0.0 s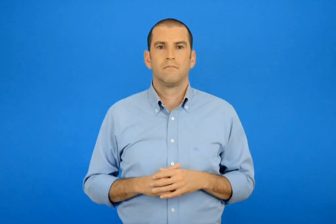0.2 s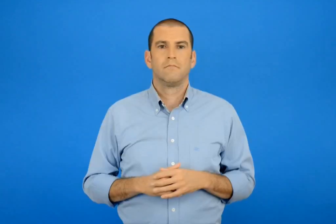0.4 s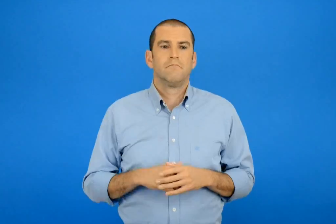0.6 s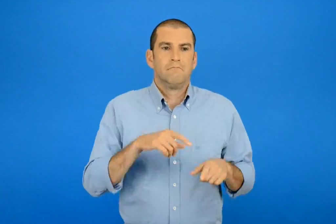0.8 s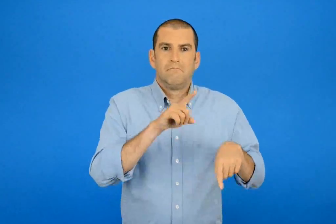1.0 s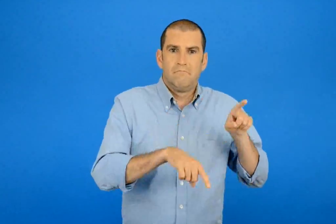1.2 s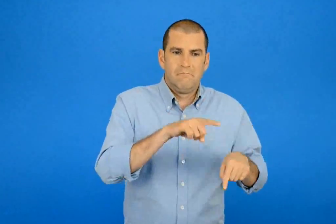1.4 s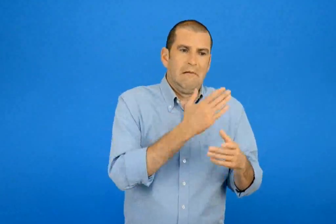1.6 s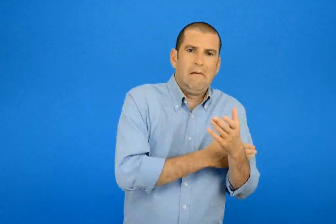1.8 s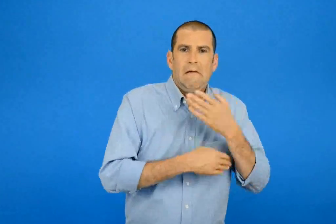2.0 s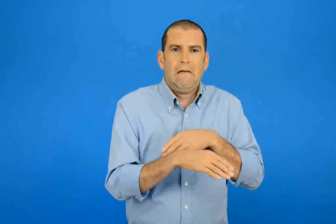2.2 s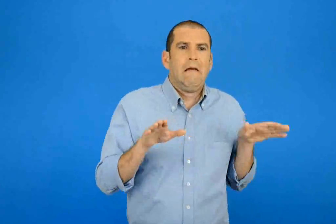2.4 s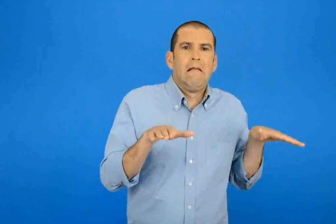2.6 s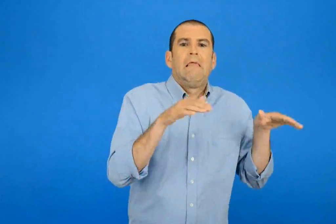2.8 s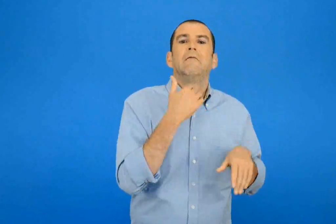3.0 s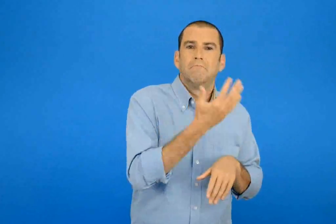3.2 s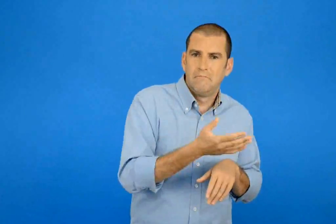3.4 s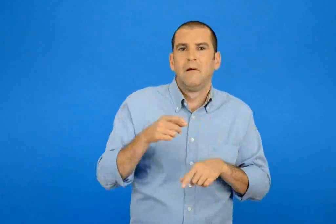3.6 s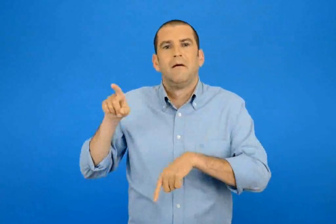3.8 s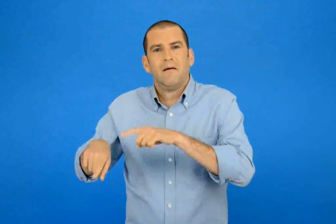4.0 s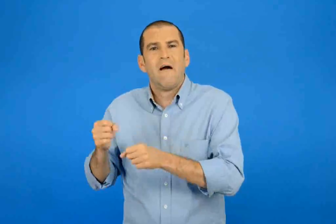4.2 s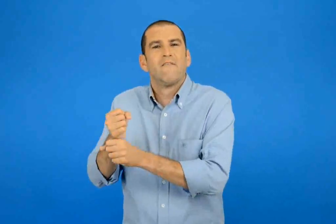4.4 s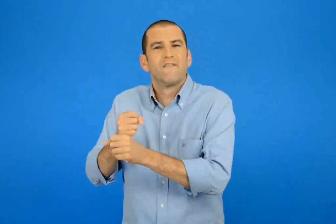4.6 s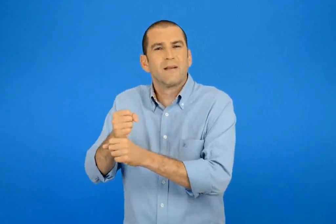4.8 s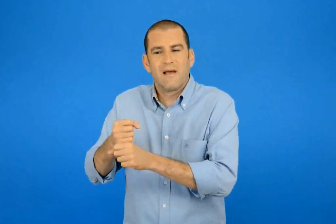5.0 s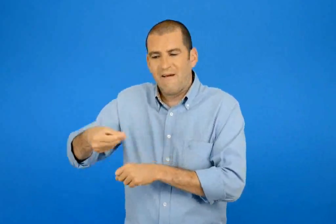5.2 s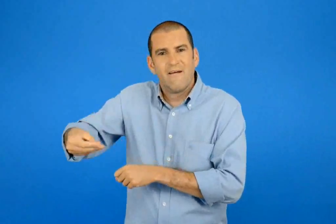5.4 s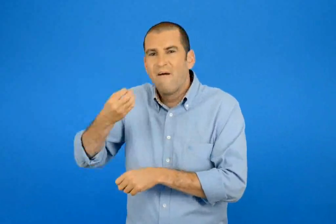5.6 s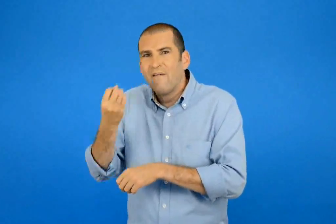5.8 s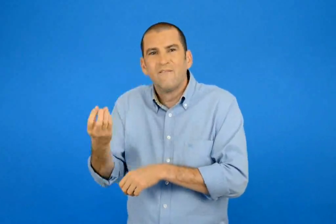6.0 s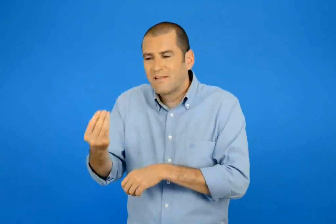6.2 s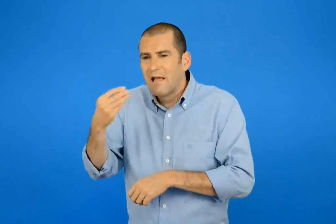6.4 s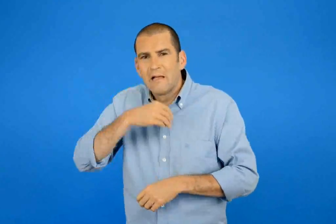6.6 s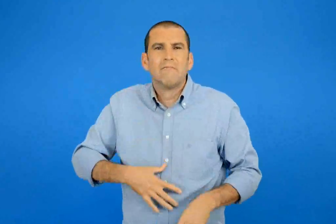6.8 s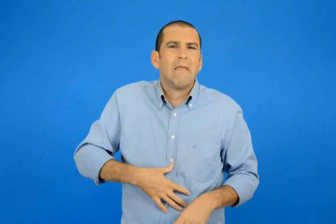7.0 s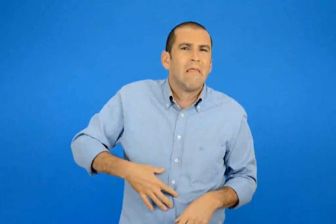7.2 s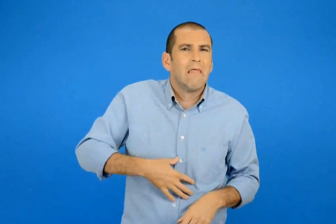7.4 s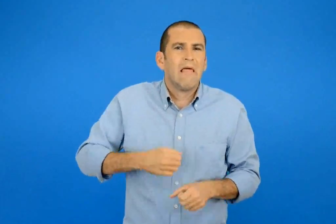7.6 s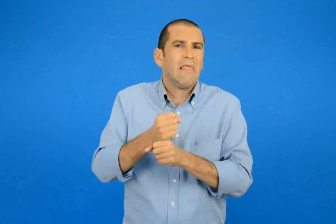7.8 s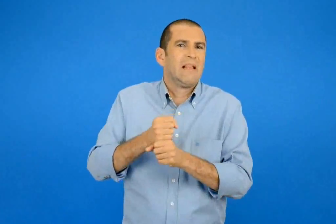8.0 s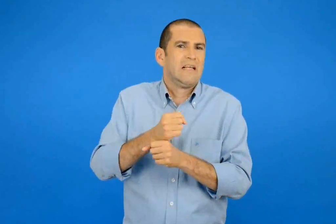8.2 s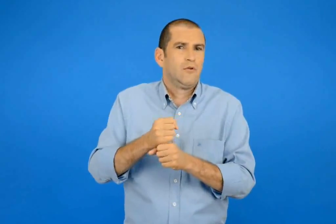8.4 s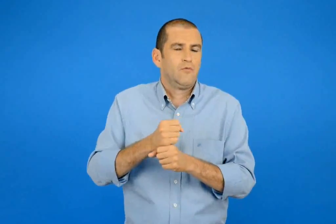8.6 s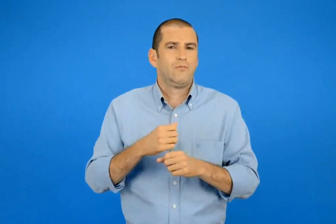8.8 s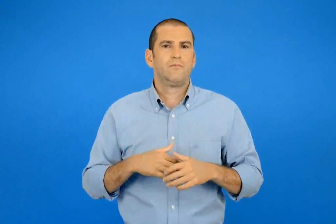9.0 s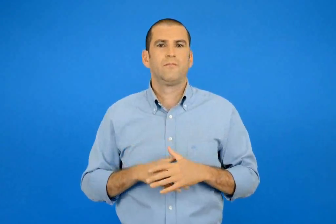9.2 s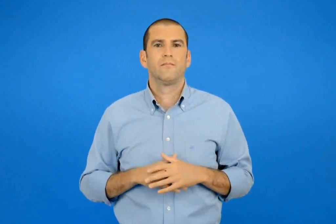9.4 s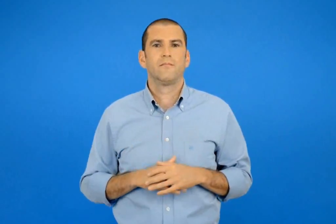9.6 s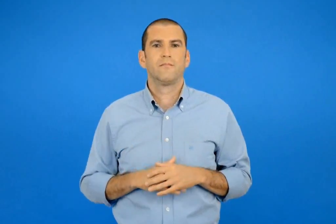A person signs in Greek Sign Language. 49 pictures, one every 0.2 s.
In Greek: ήταν τραυματισμένα η δηλητηριασμένα από φυτοφάρμακα
